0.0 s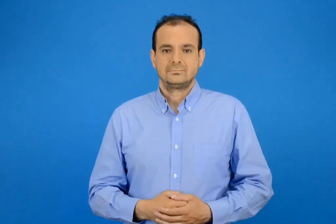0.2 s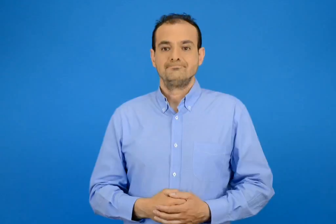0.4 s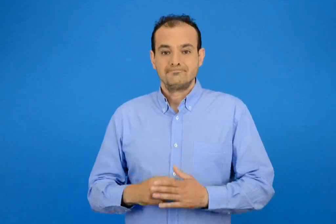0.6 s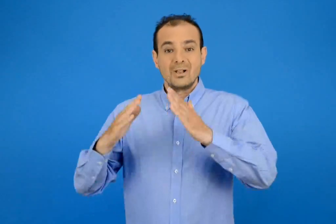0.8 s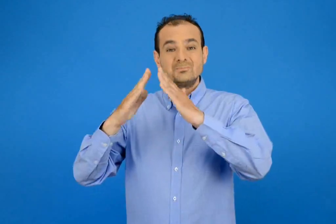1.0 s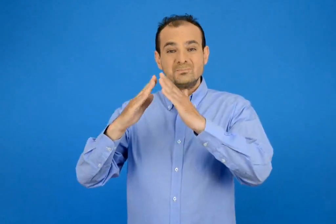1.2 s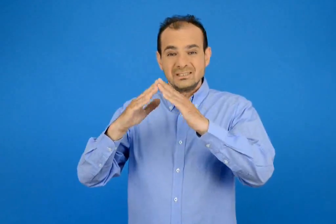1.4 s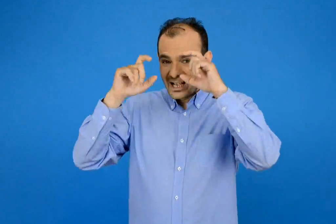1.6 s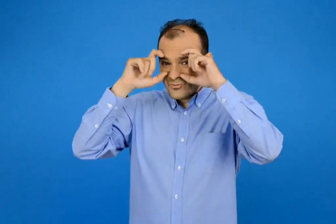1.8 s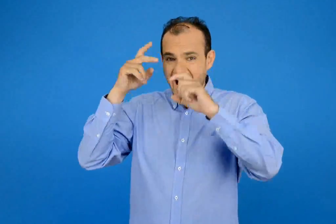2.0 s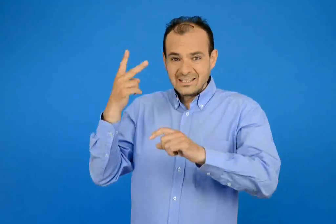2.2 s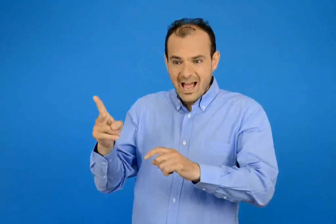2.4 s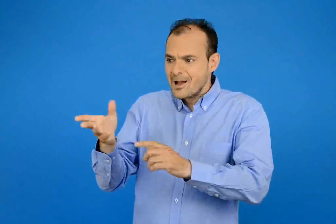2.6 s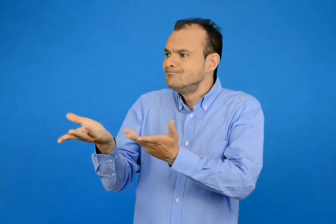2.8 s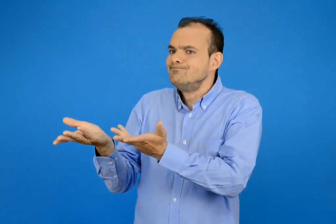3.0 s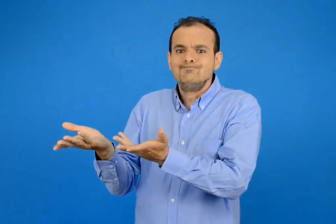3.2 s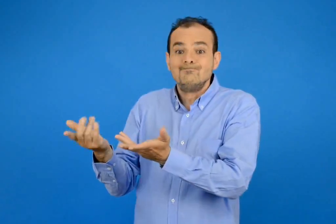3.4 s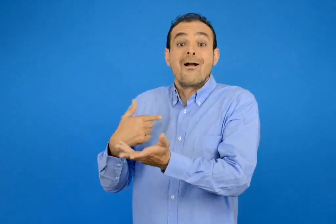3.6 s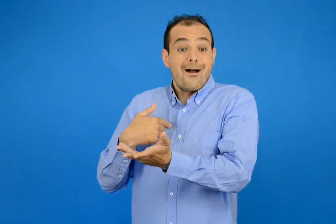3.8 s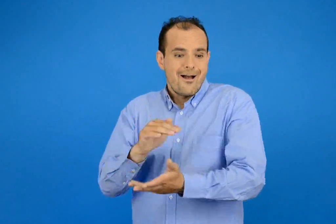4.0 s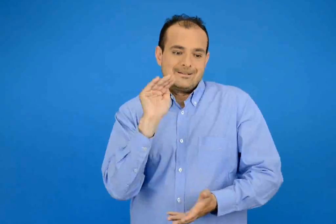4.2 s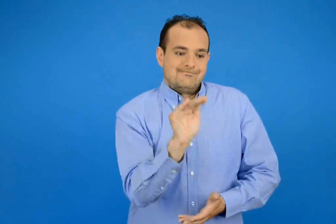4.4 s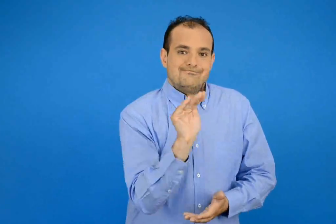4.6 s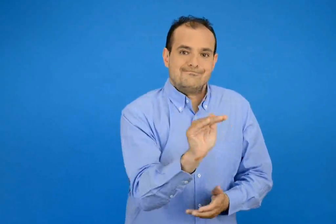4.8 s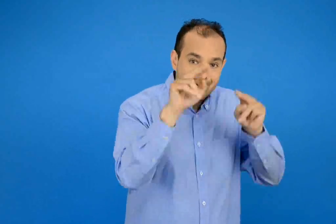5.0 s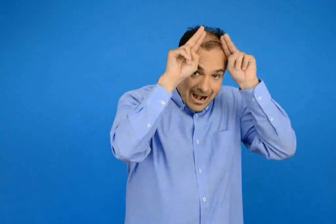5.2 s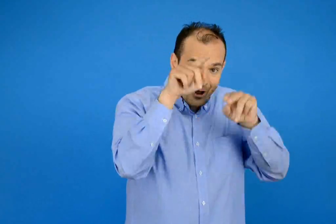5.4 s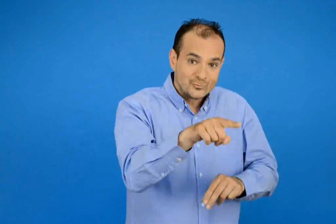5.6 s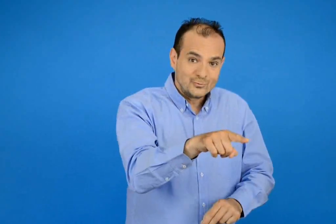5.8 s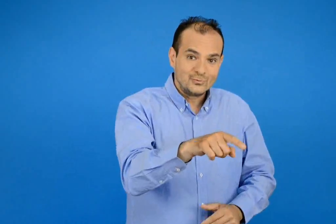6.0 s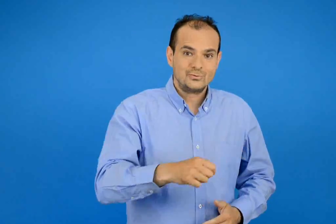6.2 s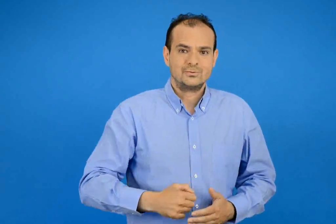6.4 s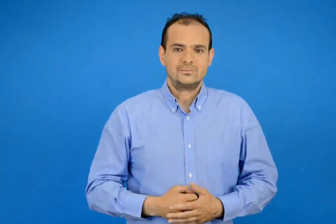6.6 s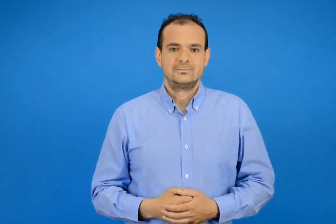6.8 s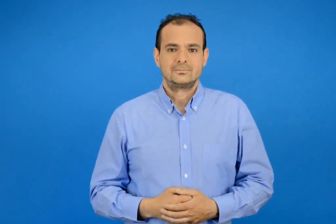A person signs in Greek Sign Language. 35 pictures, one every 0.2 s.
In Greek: τον ρωτώ για το σπίτι της κουκουβάγιας
